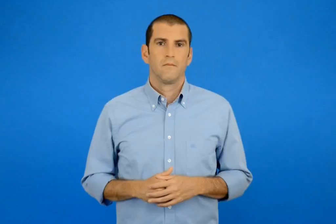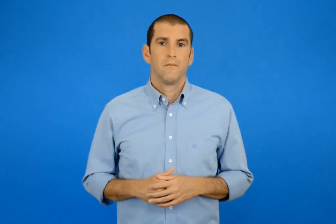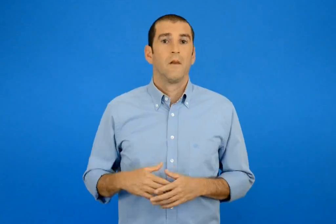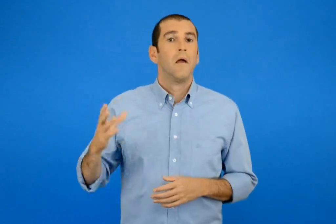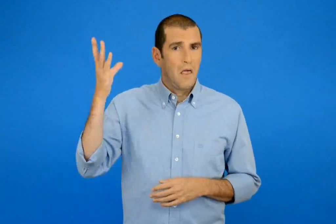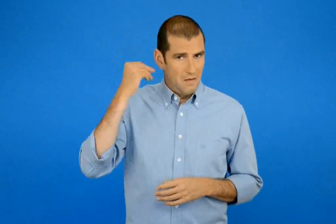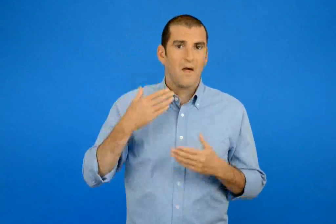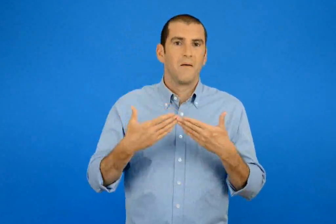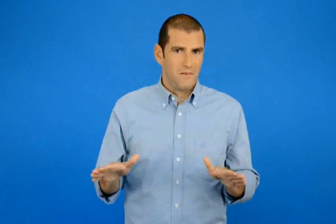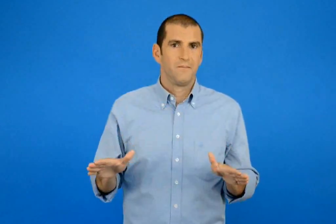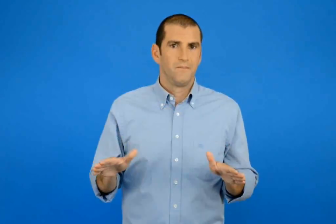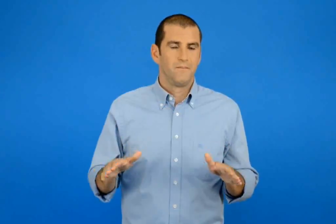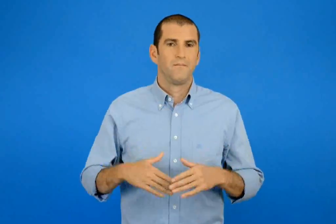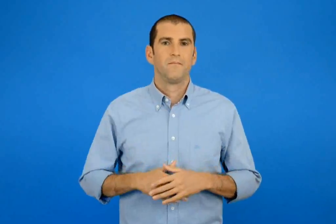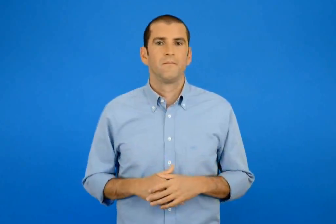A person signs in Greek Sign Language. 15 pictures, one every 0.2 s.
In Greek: έμαθα
